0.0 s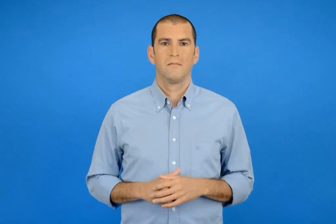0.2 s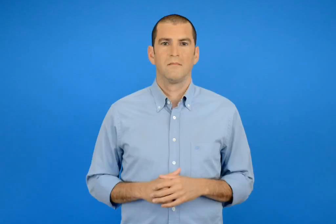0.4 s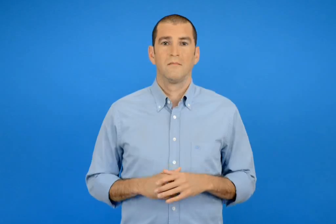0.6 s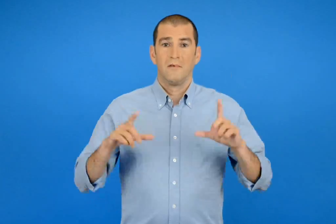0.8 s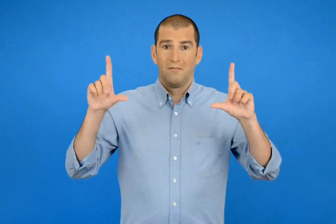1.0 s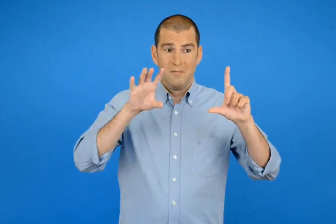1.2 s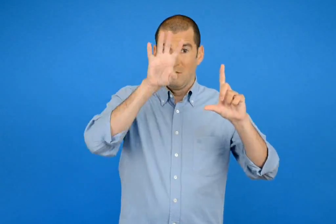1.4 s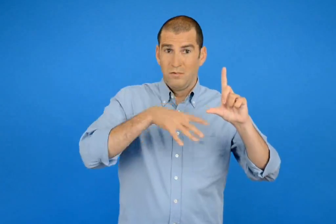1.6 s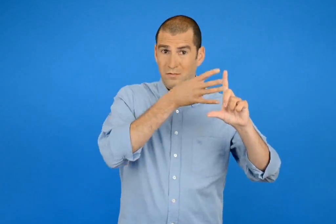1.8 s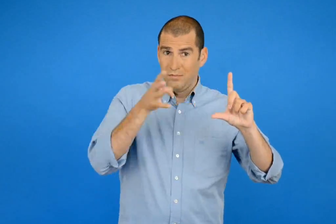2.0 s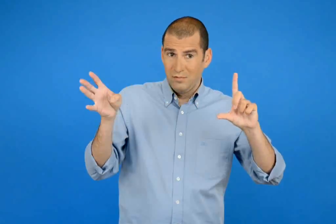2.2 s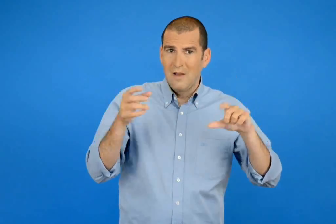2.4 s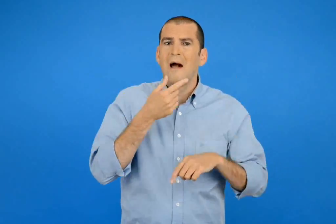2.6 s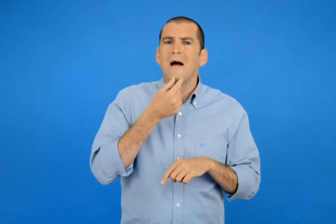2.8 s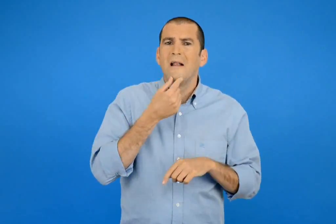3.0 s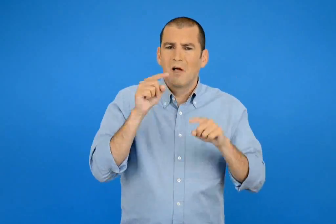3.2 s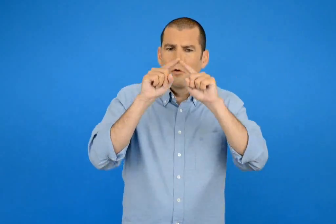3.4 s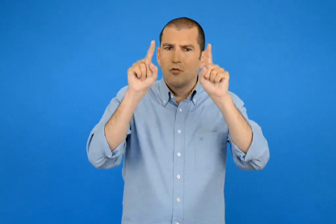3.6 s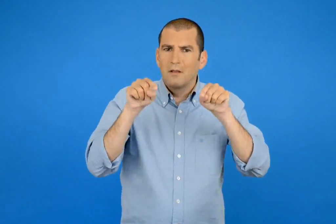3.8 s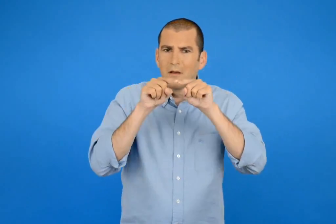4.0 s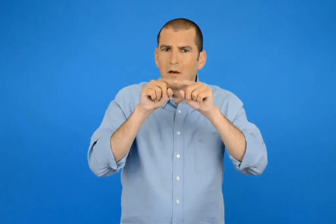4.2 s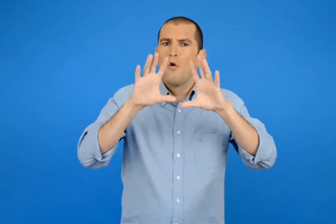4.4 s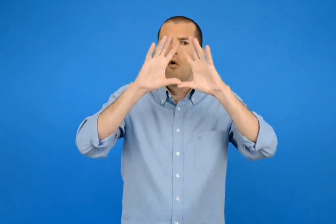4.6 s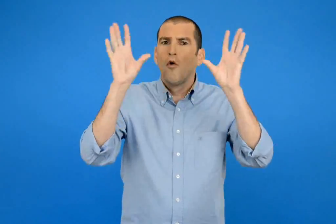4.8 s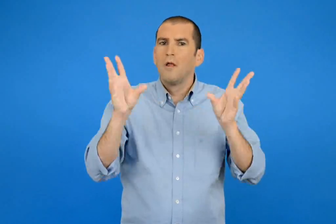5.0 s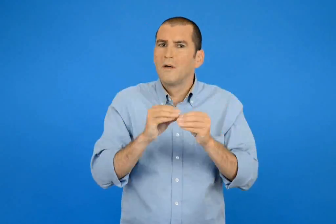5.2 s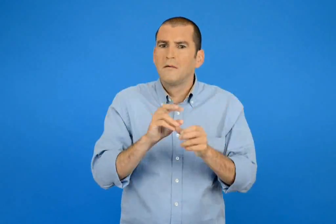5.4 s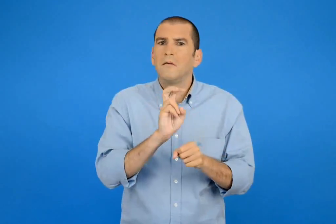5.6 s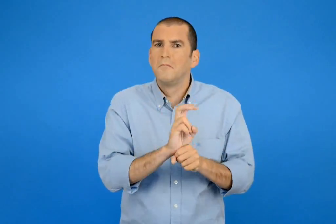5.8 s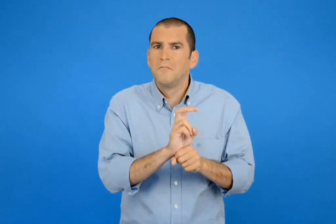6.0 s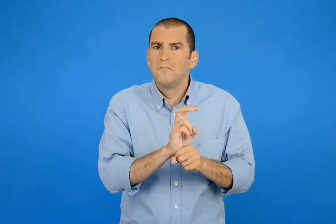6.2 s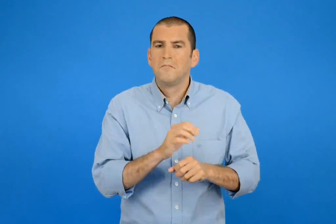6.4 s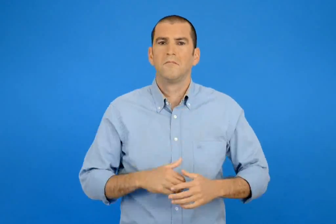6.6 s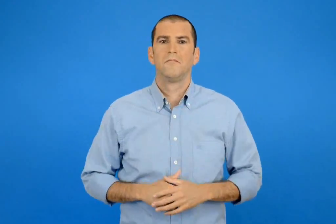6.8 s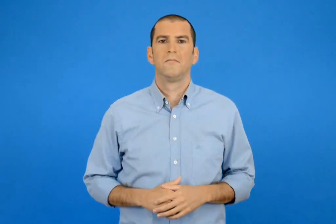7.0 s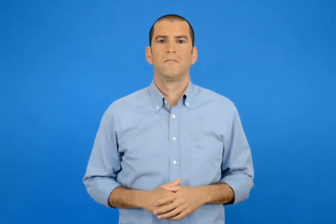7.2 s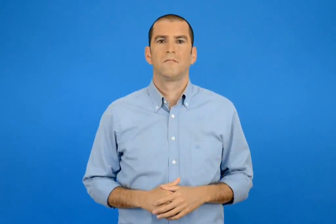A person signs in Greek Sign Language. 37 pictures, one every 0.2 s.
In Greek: συνολικά έχουν μείνει λευκά κουτάκια
